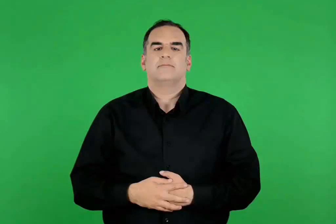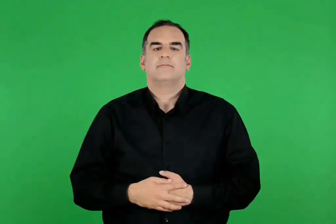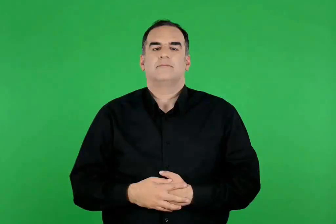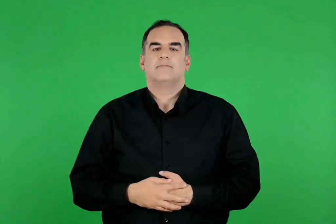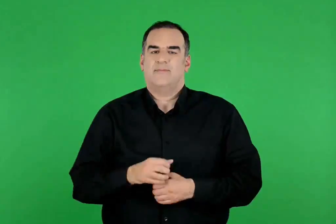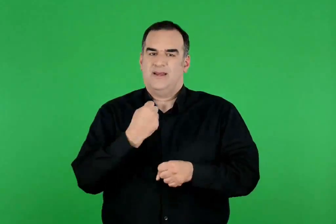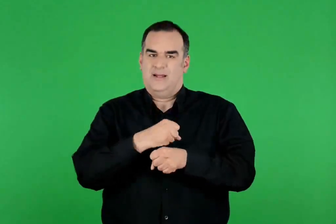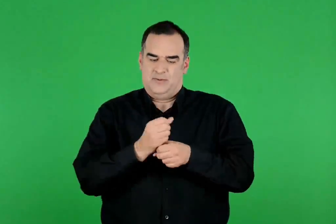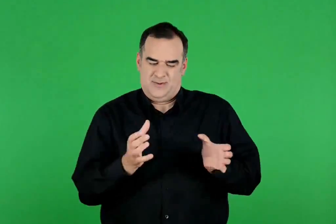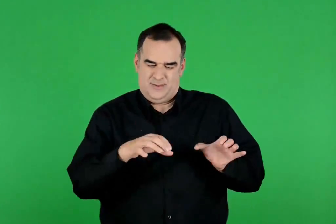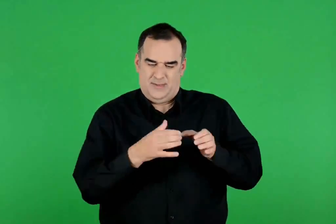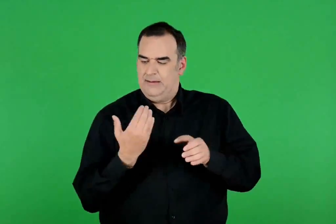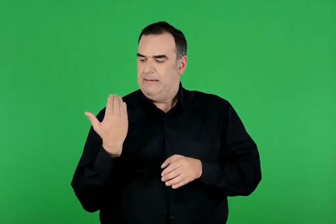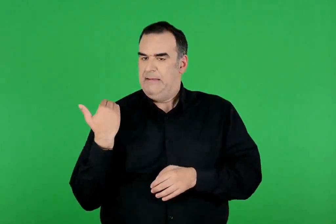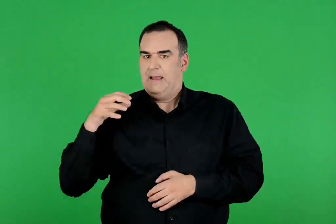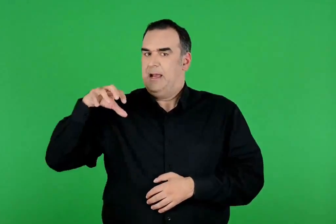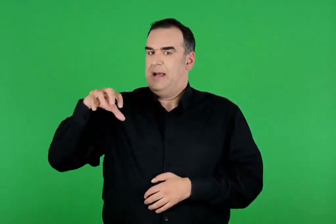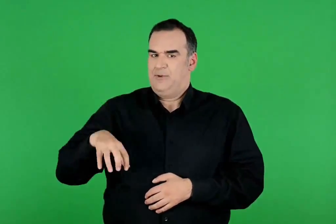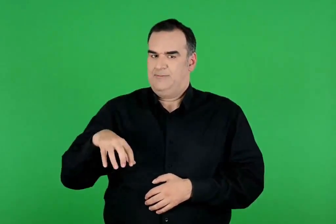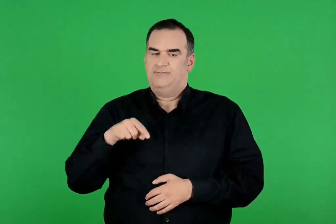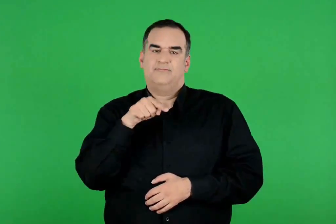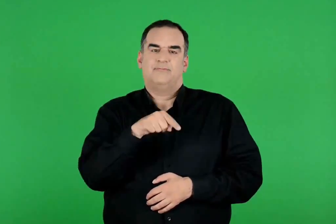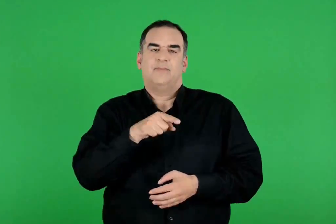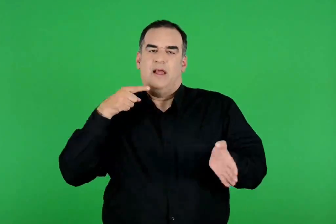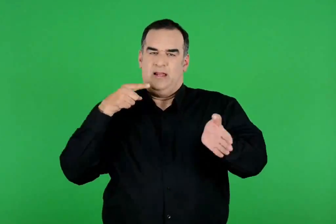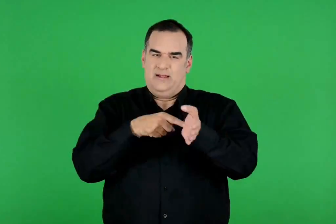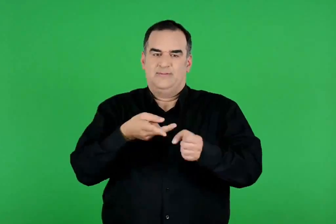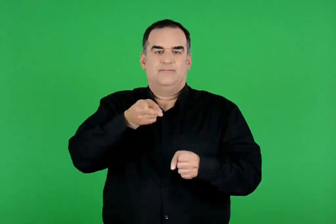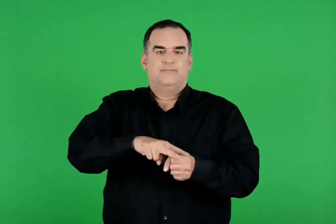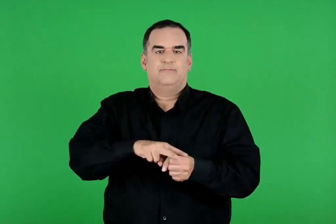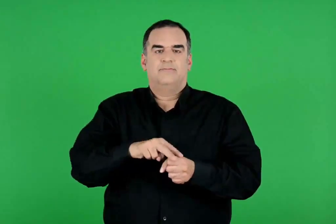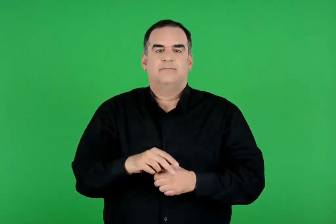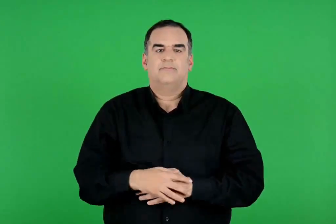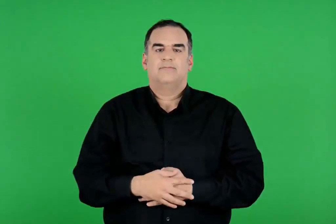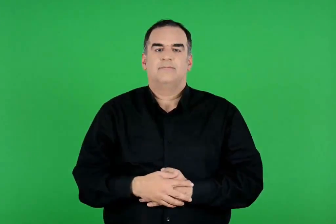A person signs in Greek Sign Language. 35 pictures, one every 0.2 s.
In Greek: ερωτήσεις
